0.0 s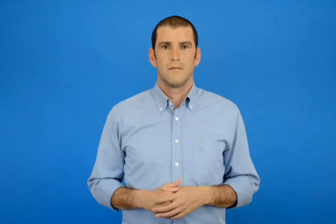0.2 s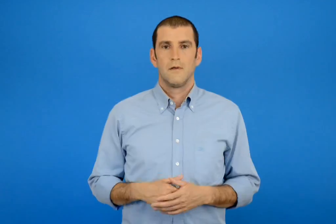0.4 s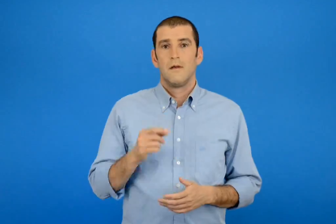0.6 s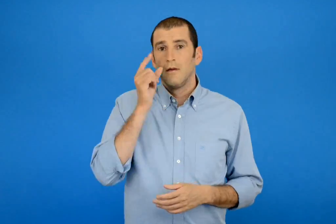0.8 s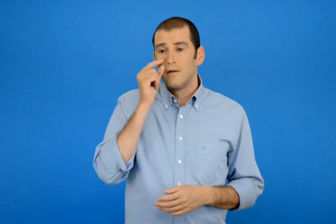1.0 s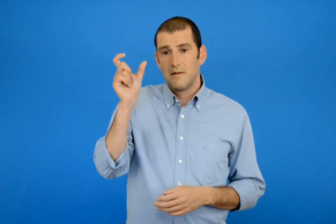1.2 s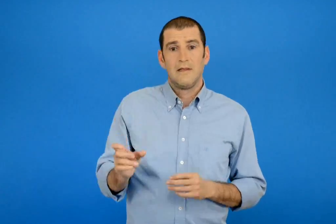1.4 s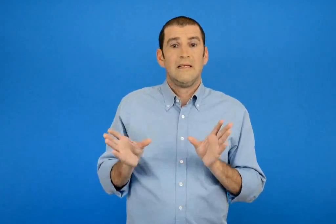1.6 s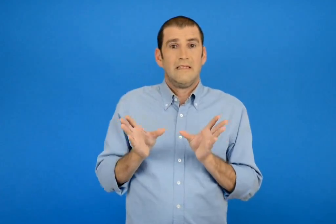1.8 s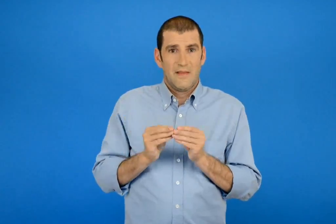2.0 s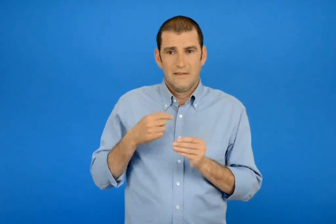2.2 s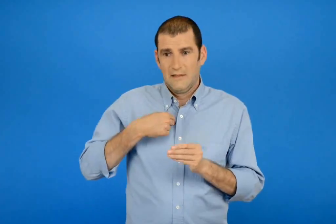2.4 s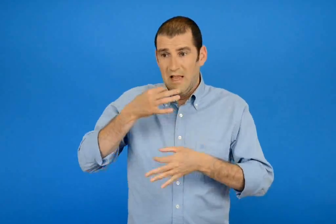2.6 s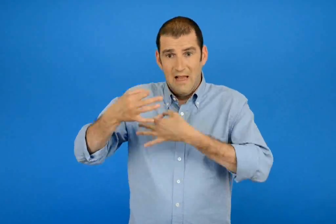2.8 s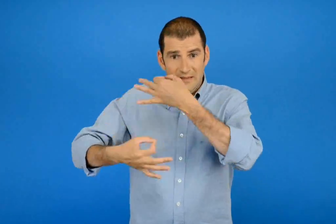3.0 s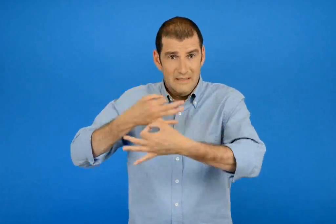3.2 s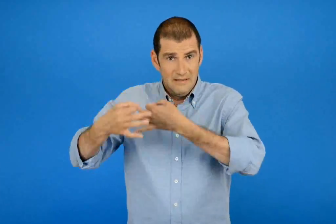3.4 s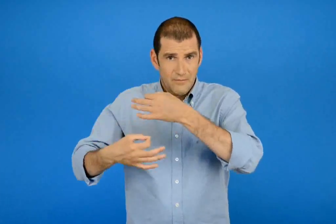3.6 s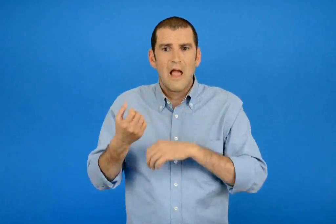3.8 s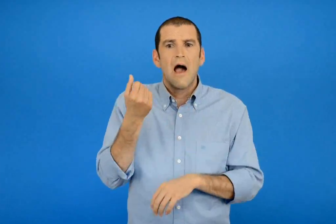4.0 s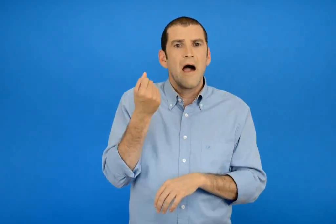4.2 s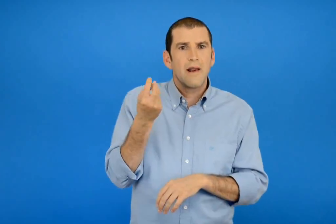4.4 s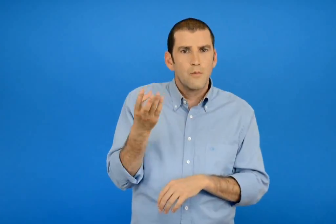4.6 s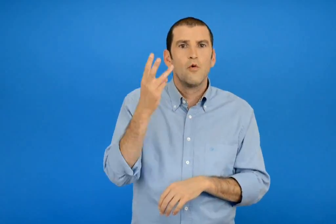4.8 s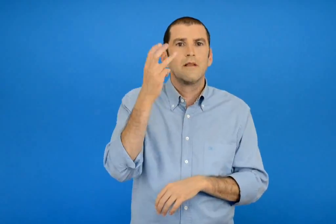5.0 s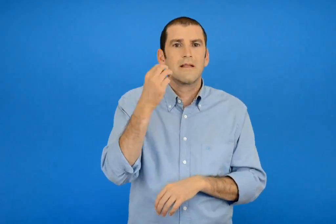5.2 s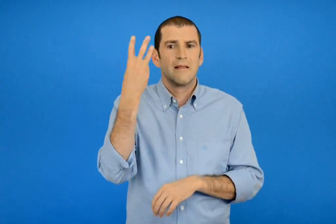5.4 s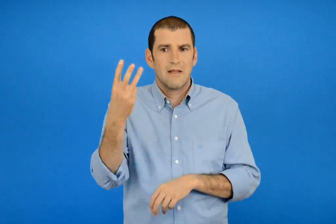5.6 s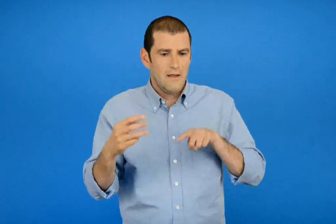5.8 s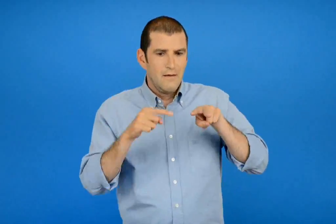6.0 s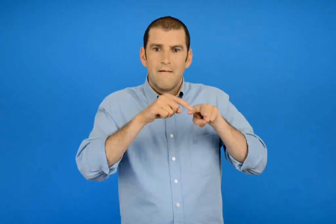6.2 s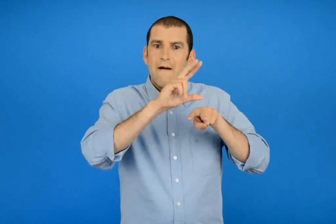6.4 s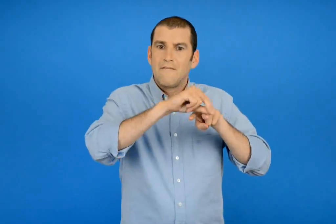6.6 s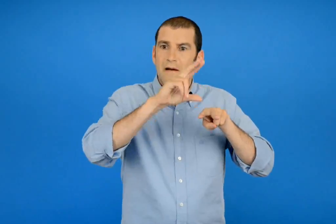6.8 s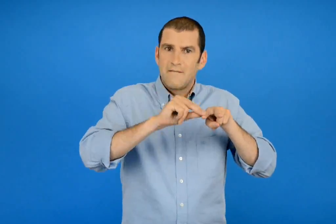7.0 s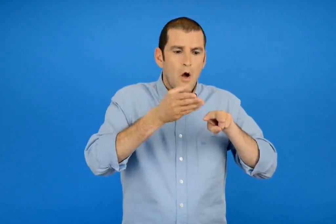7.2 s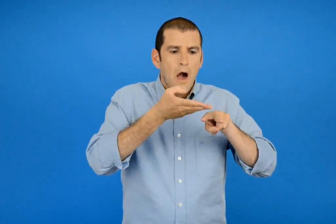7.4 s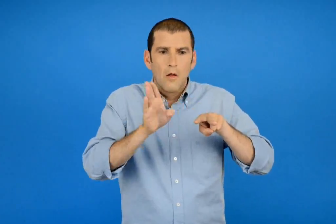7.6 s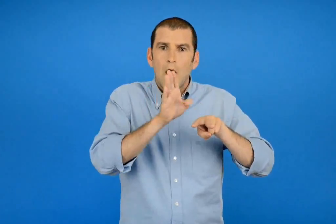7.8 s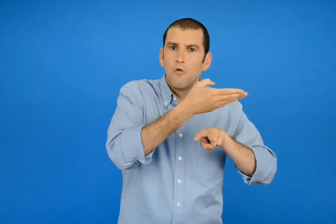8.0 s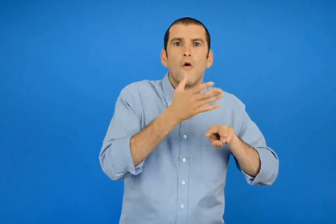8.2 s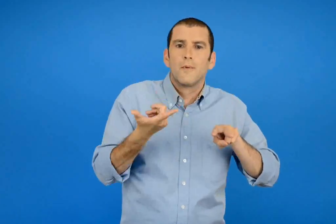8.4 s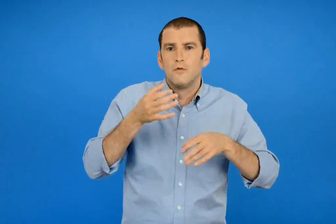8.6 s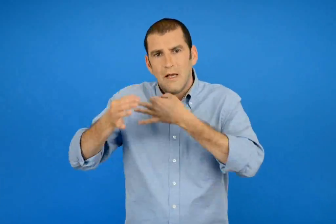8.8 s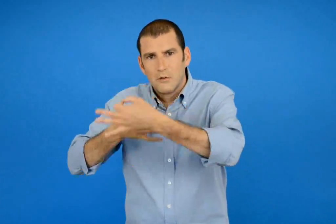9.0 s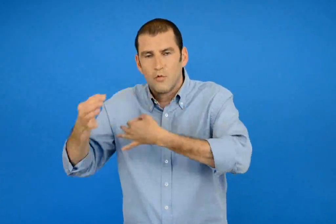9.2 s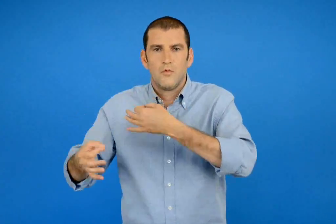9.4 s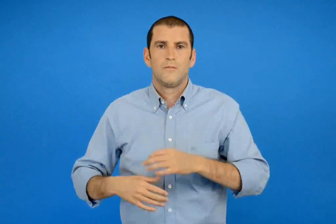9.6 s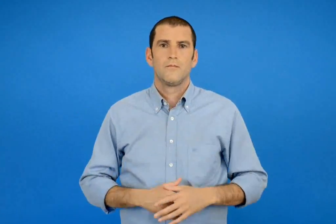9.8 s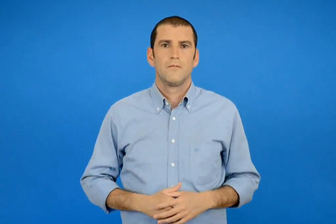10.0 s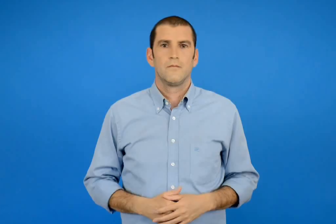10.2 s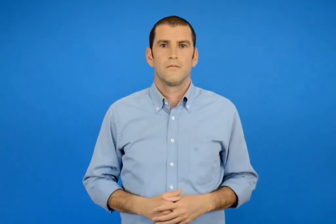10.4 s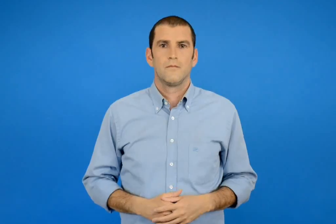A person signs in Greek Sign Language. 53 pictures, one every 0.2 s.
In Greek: εξηγώ σε ένα συμμαθητή μου πως ξεχωρίζουμε τα δύο ιδιά ψηφιά του αριθμού 33
